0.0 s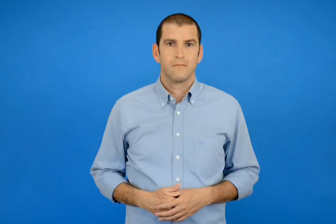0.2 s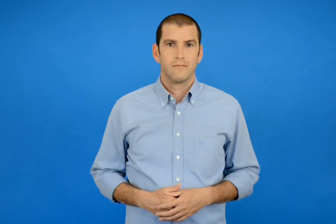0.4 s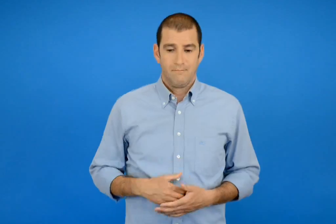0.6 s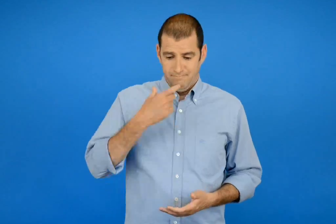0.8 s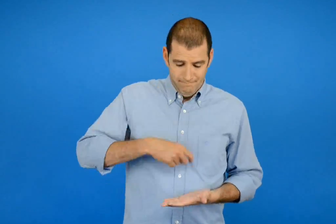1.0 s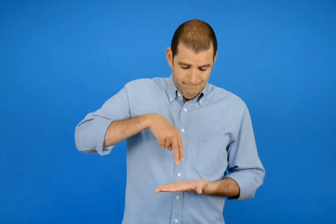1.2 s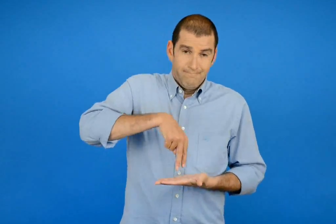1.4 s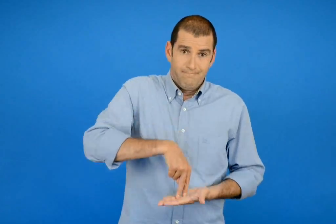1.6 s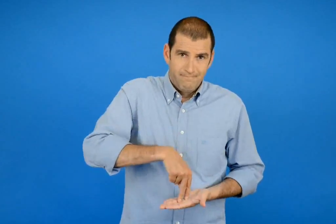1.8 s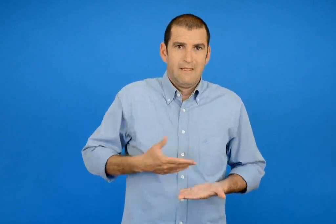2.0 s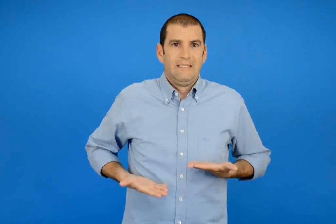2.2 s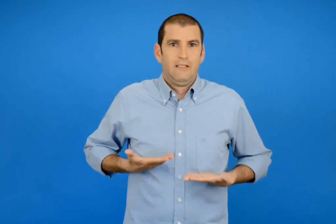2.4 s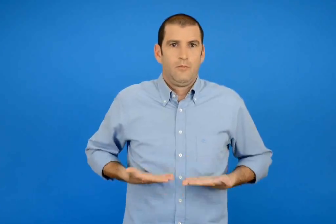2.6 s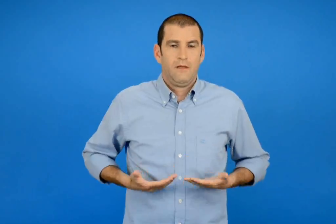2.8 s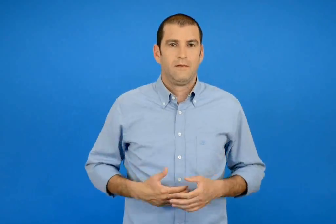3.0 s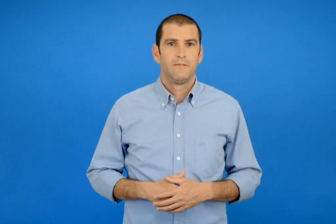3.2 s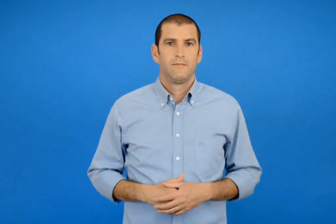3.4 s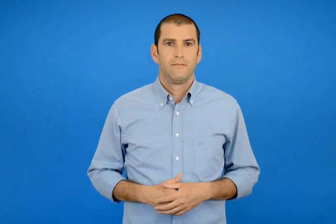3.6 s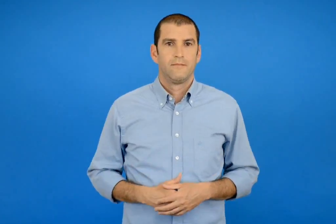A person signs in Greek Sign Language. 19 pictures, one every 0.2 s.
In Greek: ζυγίζομαι
